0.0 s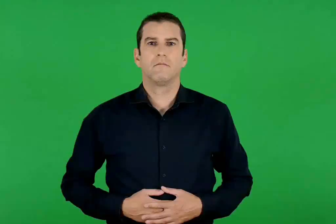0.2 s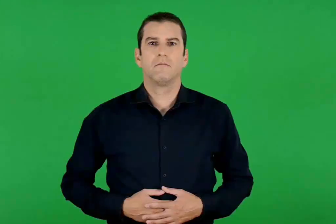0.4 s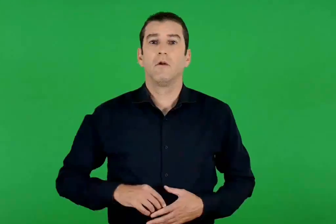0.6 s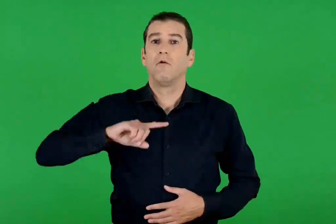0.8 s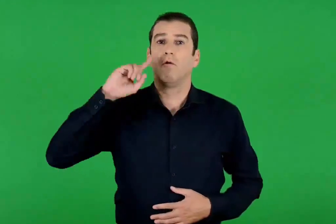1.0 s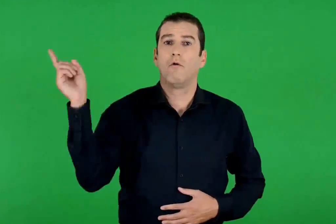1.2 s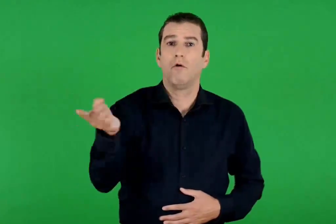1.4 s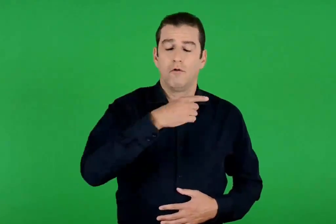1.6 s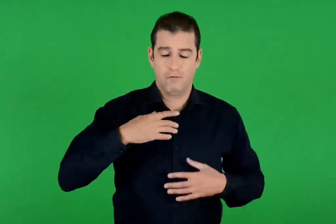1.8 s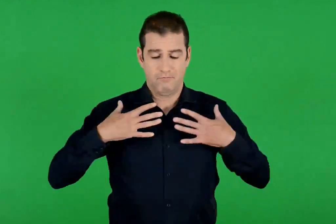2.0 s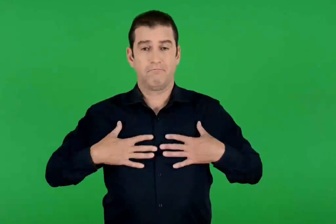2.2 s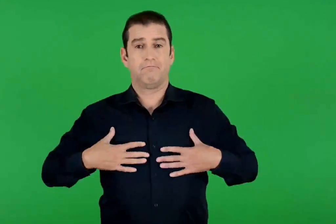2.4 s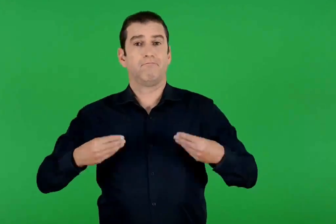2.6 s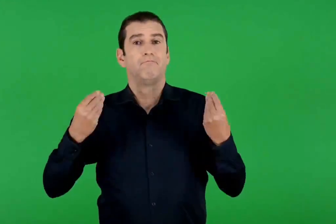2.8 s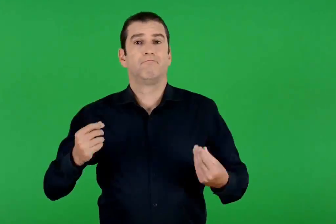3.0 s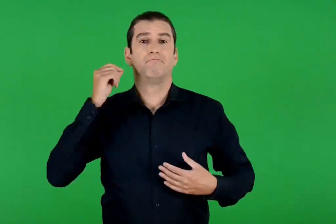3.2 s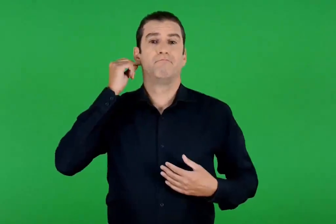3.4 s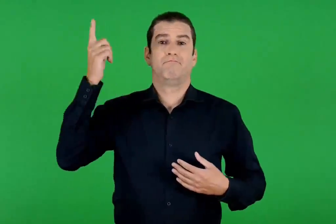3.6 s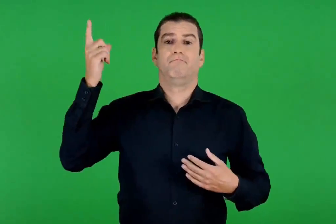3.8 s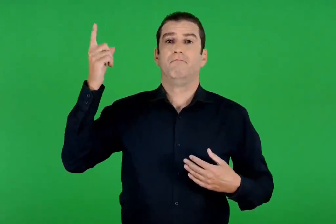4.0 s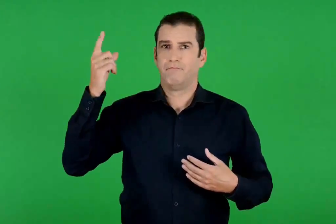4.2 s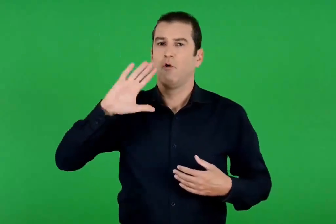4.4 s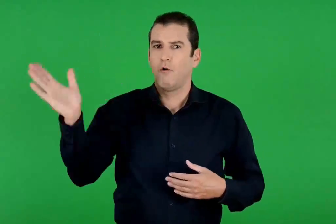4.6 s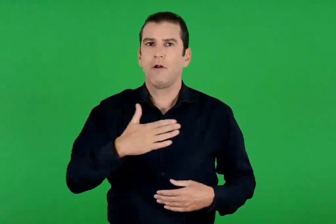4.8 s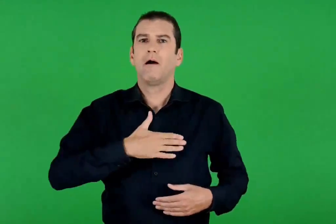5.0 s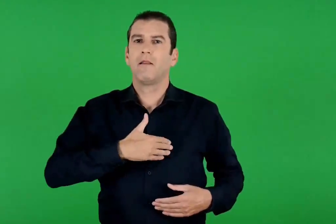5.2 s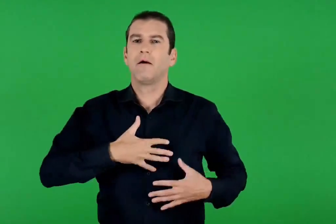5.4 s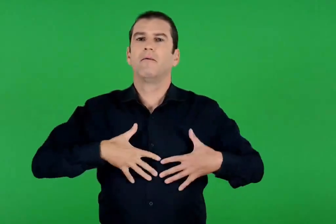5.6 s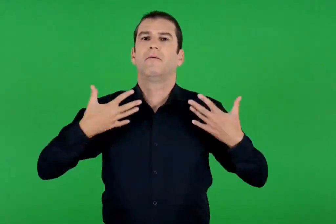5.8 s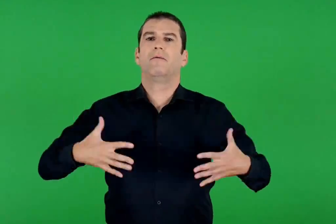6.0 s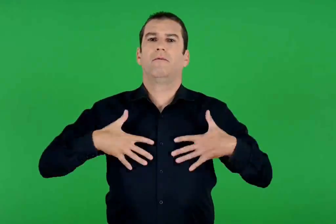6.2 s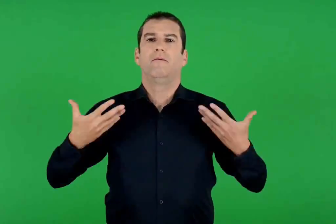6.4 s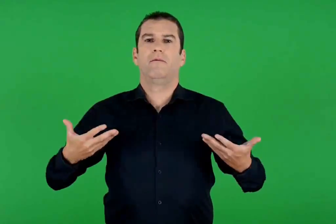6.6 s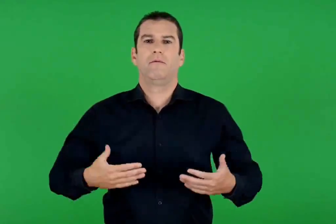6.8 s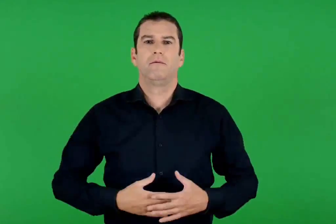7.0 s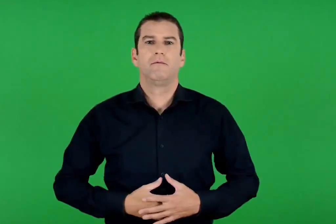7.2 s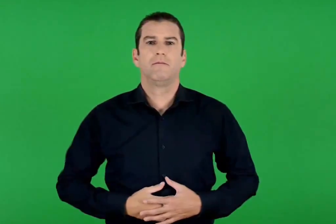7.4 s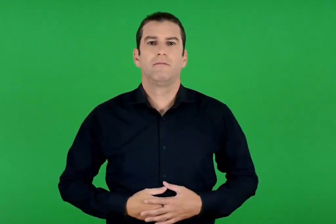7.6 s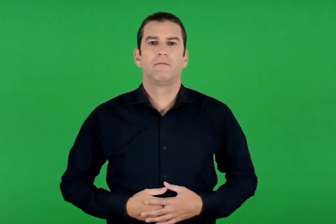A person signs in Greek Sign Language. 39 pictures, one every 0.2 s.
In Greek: τα γιορτινά θα βάλουν , κι όλοι θα έχουν ανάλαφρη καρδιά
